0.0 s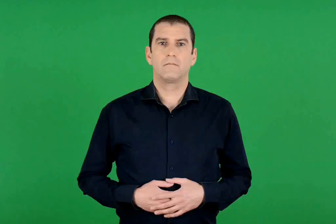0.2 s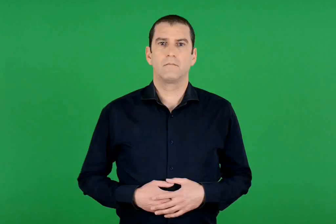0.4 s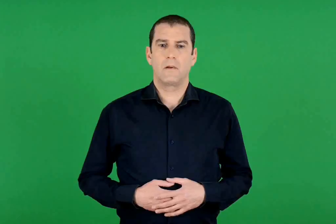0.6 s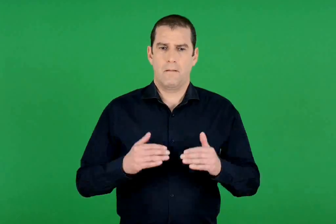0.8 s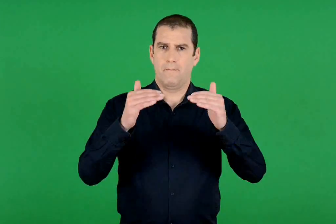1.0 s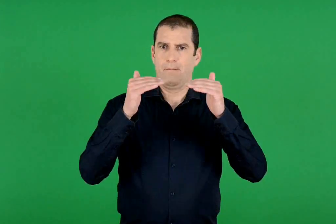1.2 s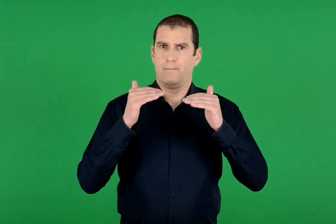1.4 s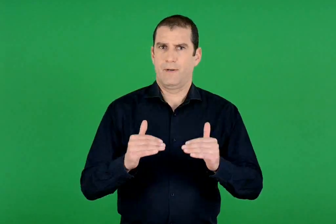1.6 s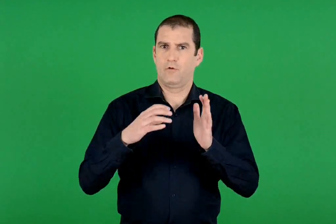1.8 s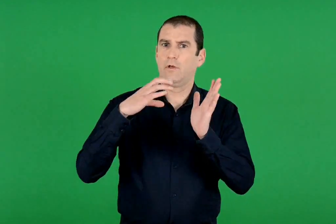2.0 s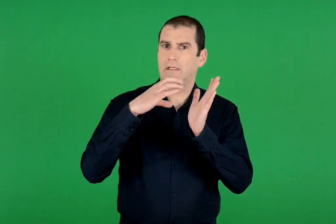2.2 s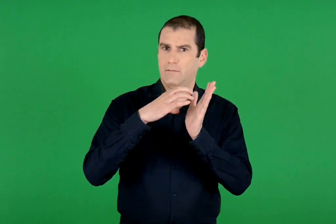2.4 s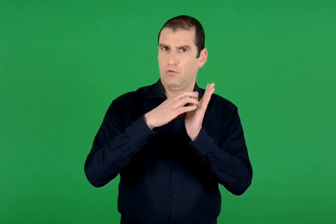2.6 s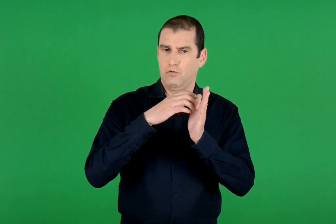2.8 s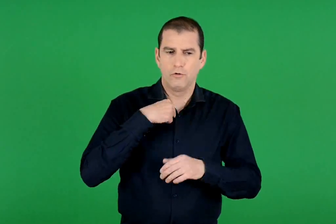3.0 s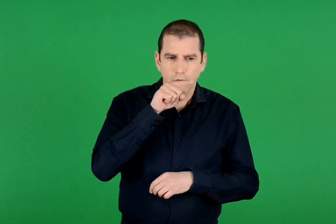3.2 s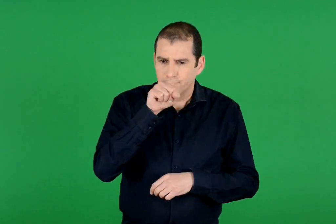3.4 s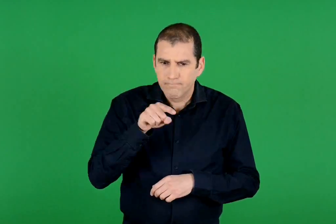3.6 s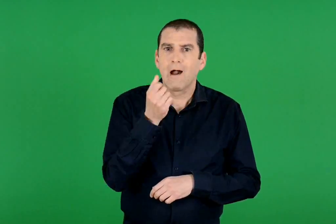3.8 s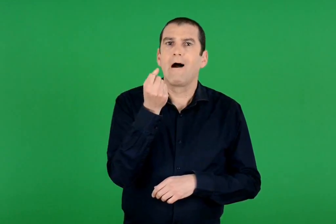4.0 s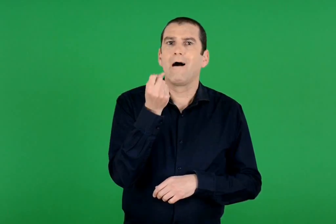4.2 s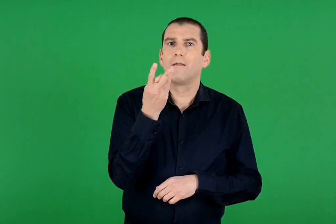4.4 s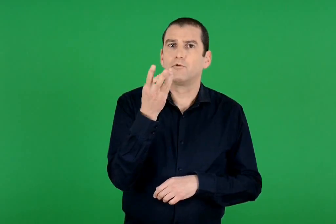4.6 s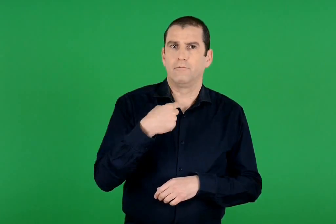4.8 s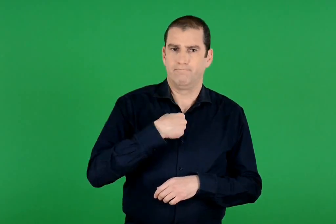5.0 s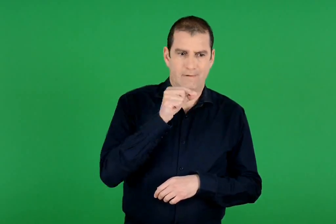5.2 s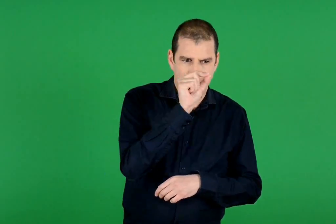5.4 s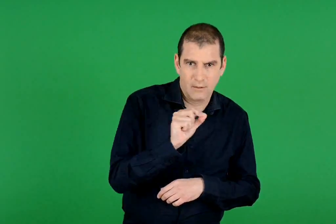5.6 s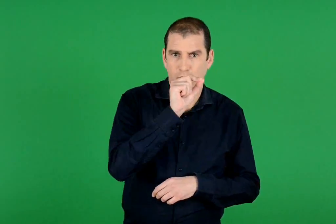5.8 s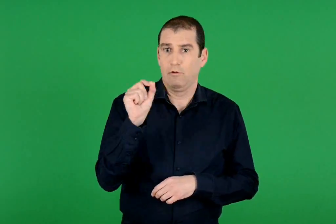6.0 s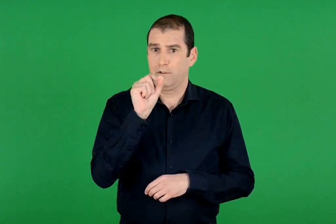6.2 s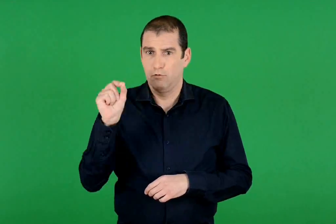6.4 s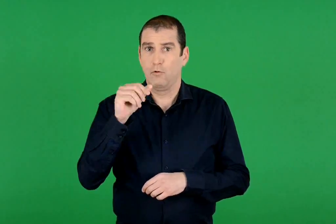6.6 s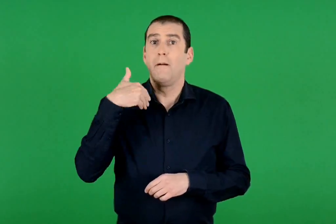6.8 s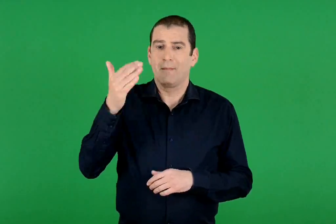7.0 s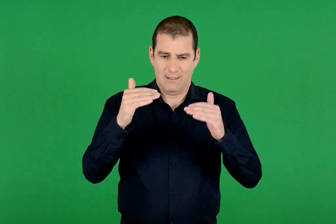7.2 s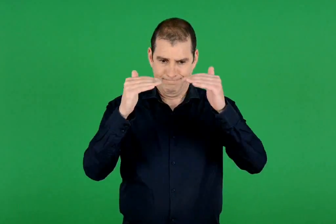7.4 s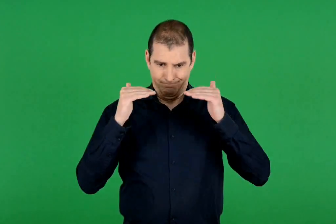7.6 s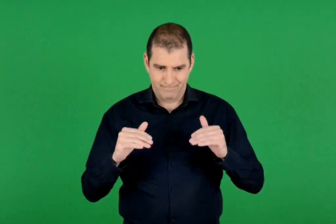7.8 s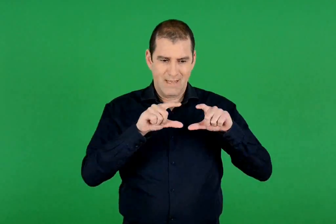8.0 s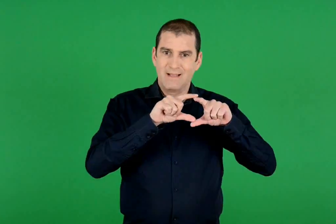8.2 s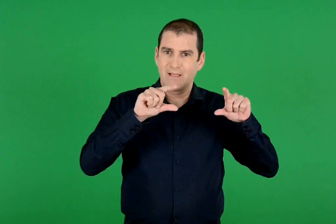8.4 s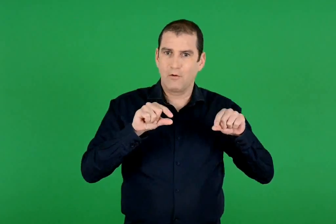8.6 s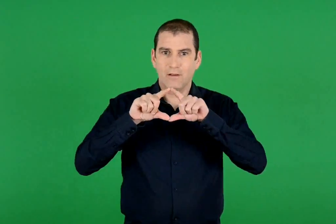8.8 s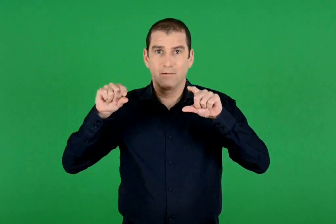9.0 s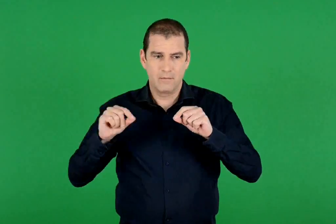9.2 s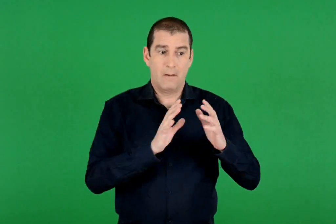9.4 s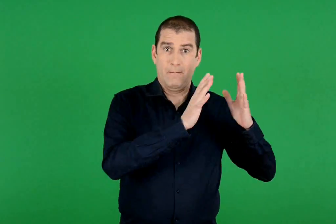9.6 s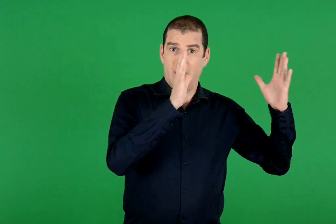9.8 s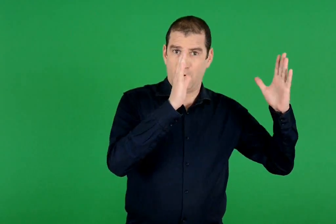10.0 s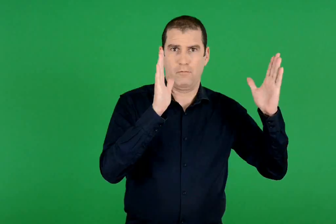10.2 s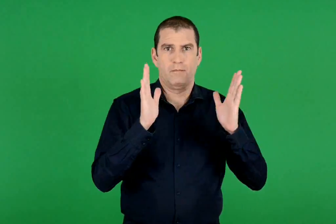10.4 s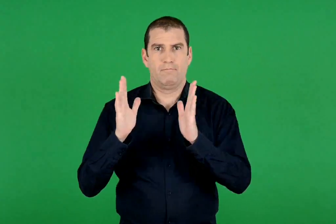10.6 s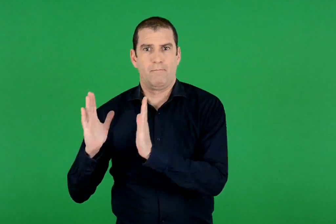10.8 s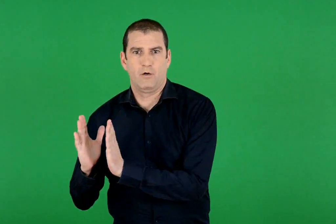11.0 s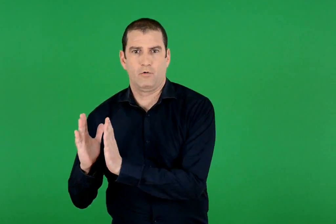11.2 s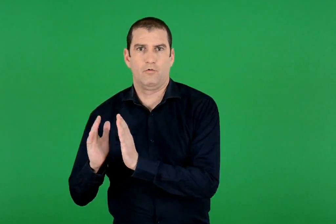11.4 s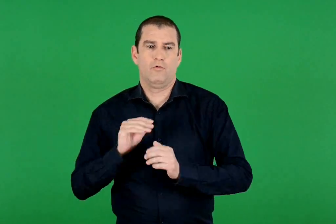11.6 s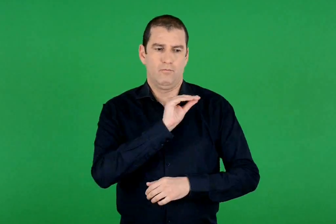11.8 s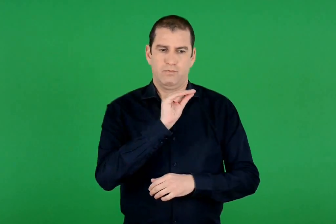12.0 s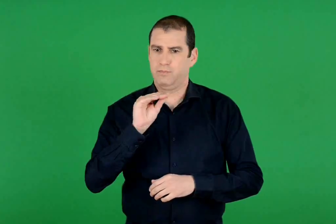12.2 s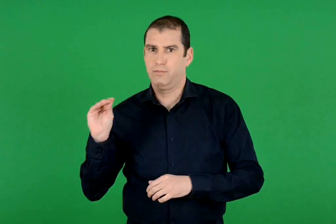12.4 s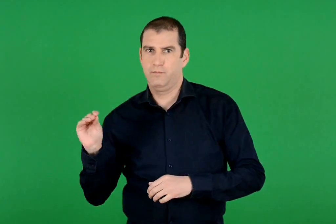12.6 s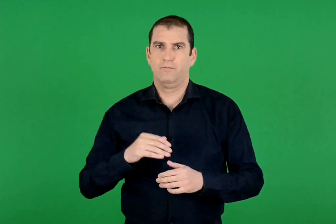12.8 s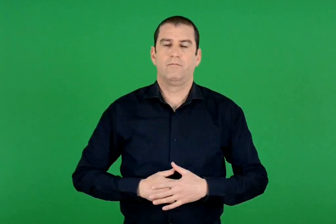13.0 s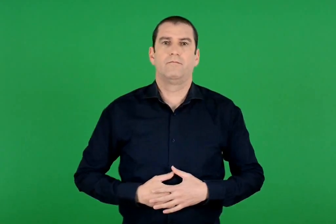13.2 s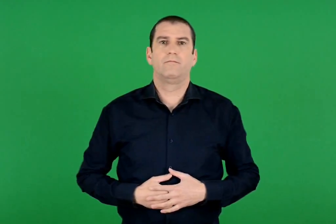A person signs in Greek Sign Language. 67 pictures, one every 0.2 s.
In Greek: κυκλώνω τους αριθμούς στο παρακάτω κείμενο και τους τοποθετώ στα τετραγωνάκια από τον μεγαλύτερο στον μικρότερο
